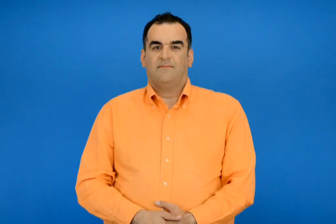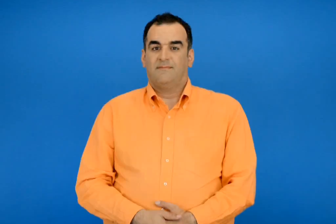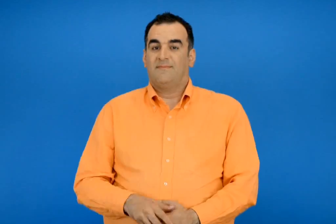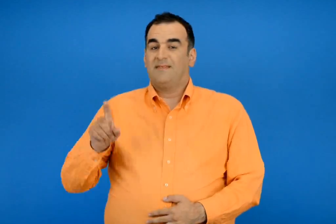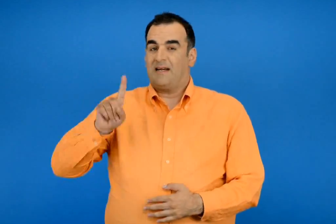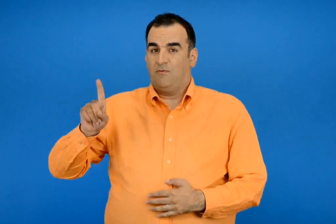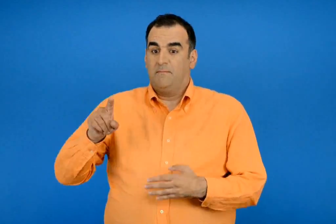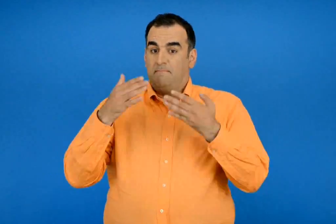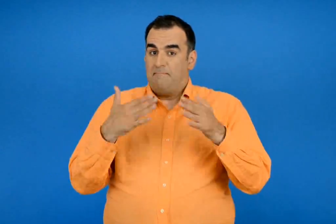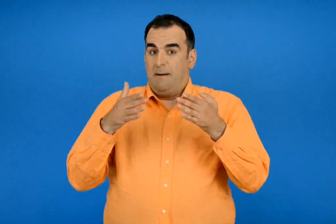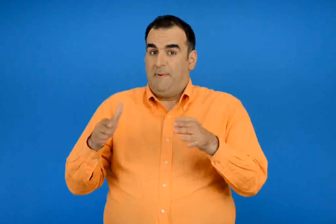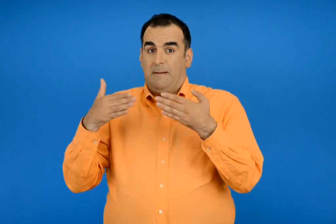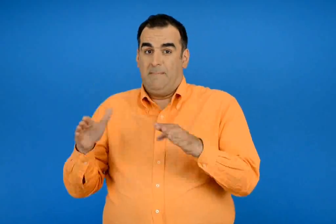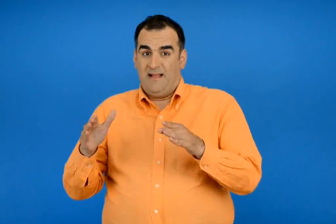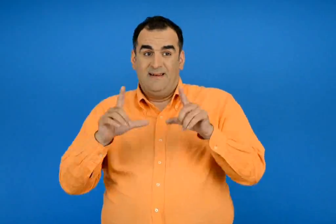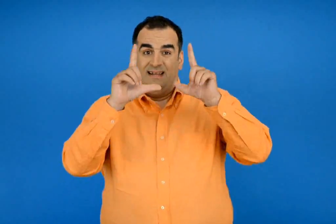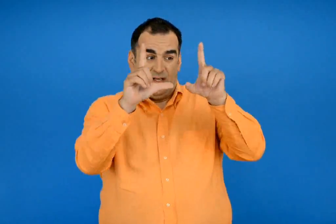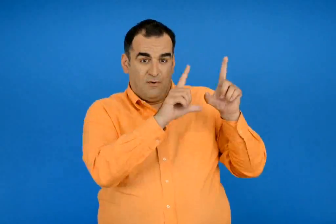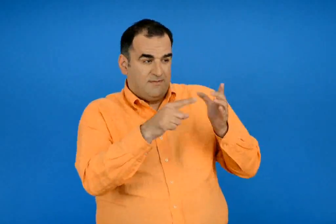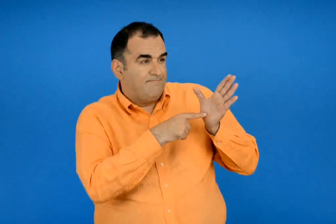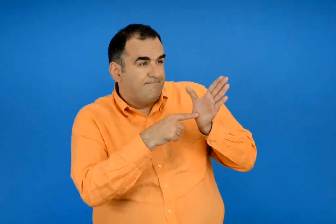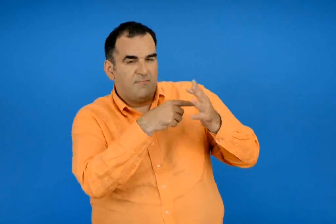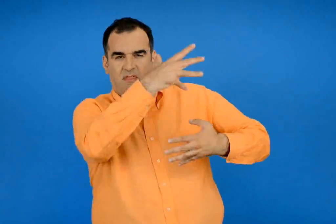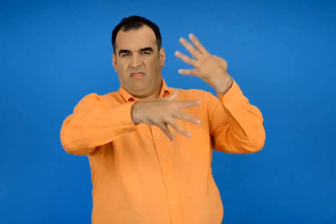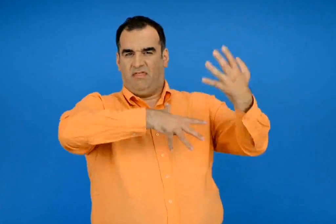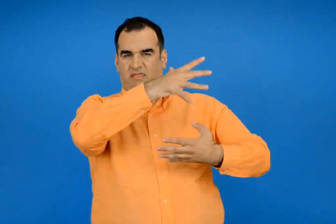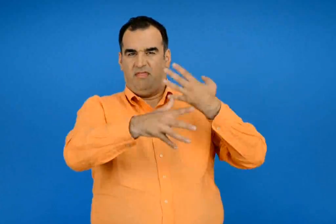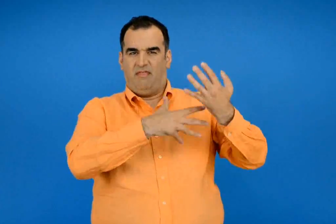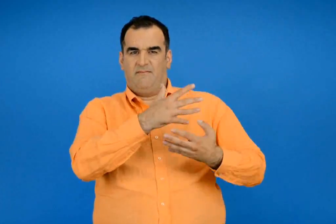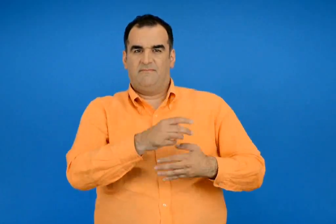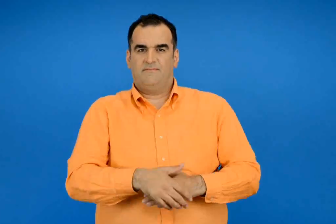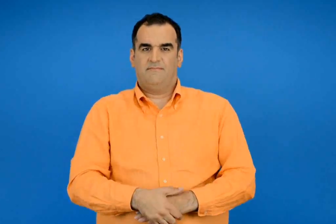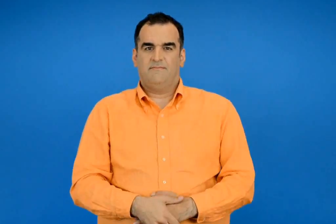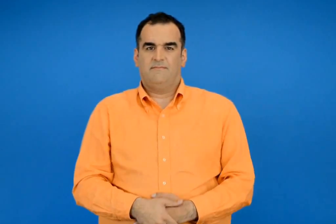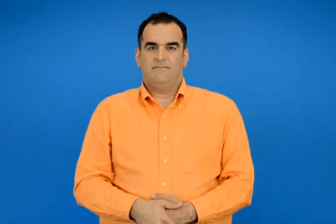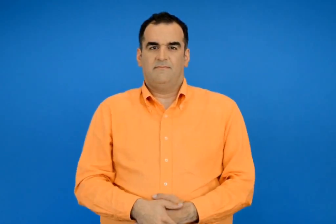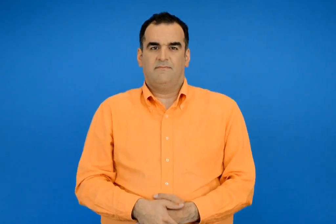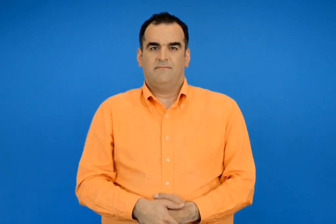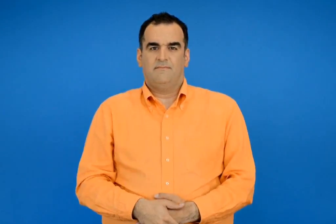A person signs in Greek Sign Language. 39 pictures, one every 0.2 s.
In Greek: οι εικόνες που δείχνουν τι έκανε ο κυριάκος όπως περιγράφεται στο κείμενο έχουν μπερδευτεί
